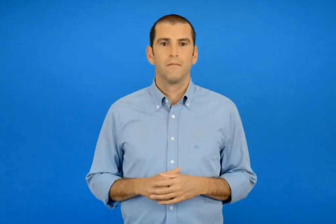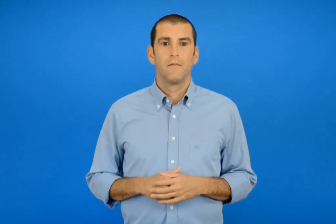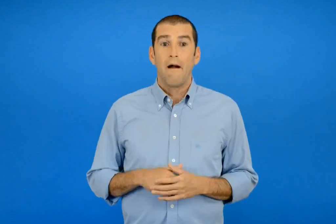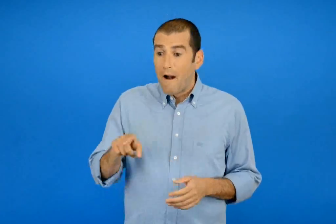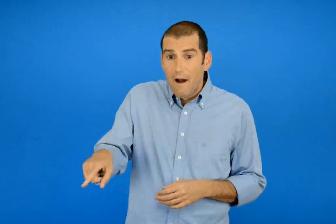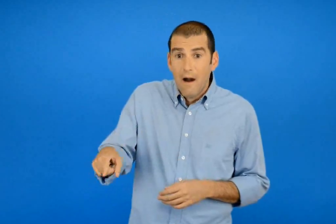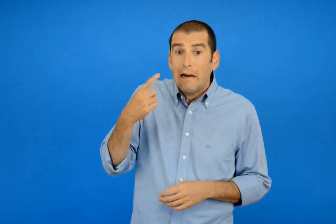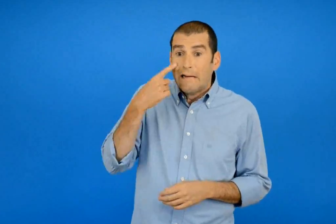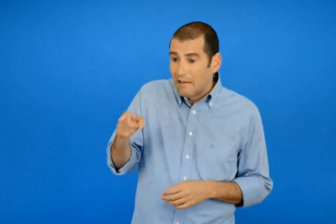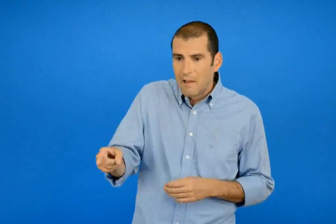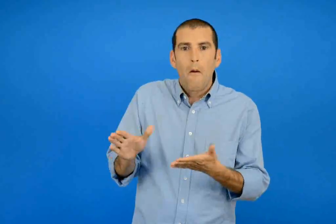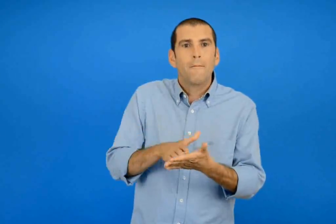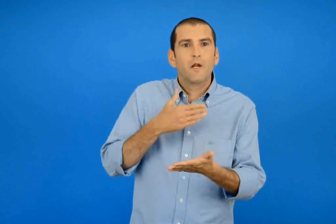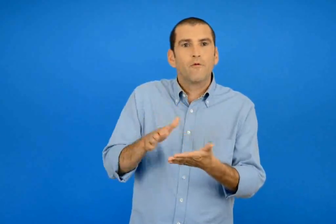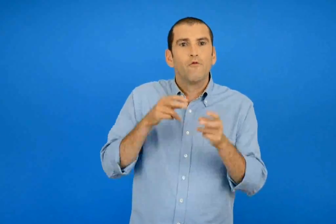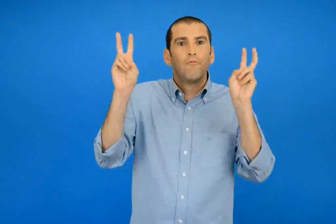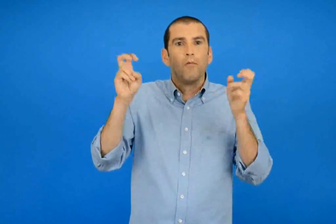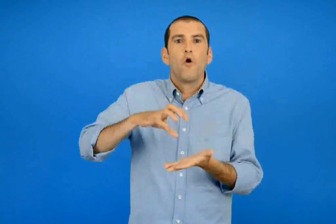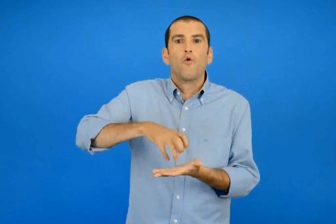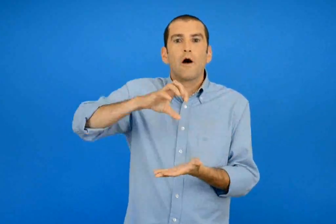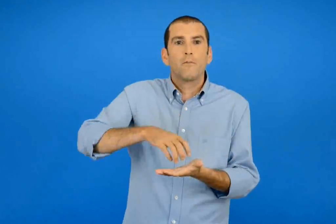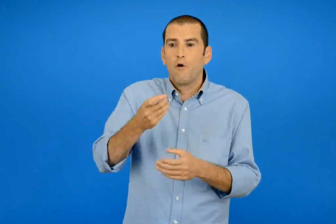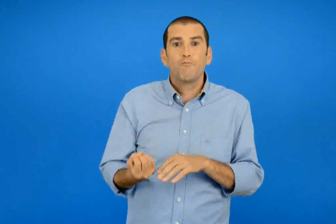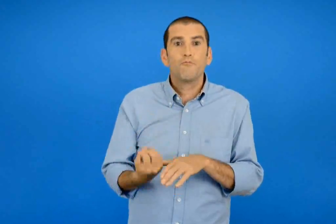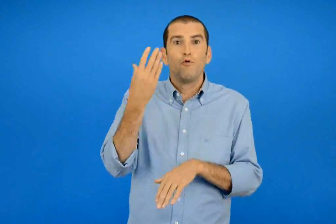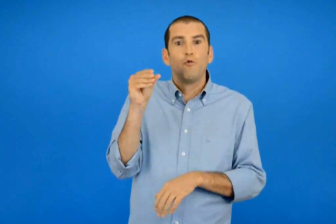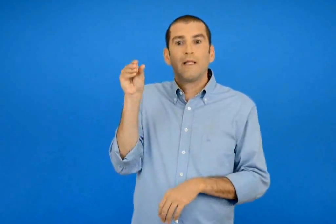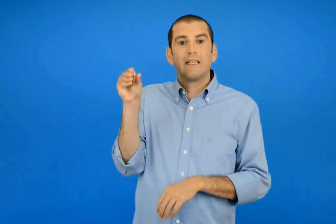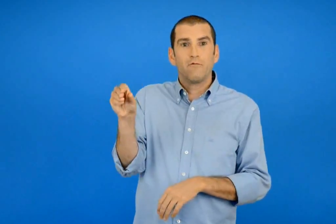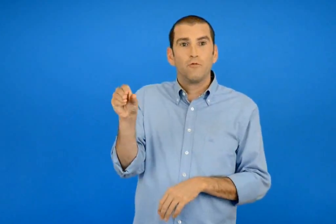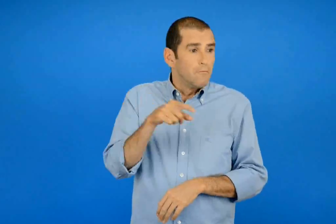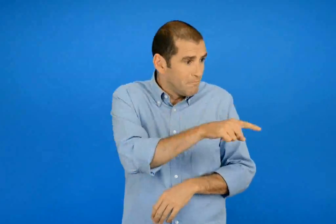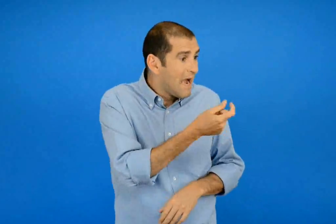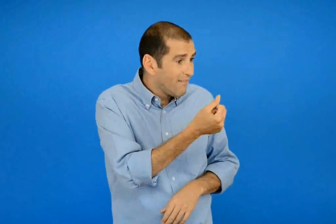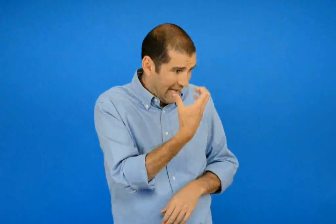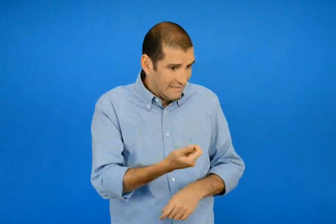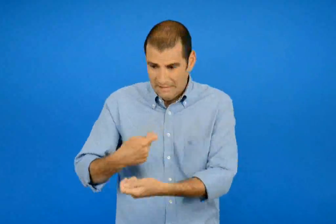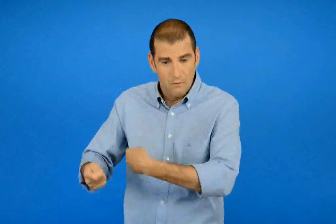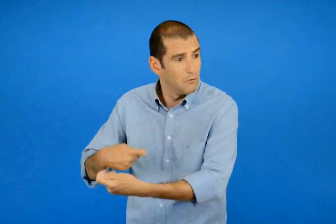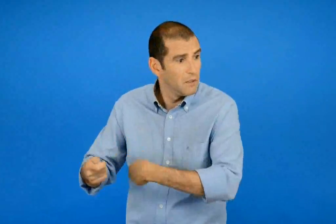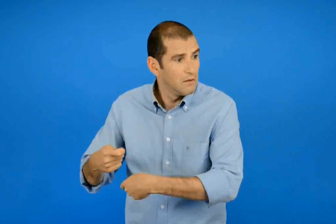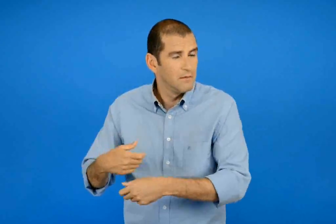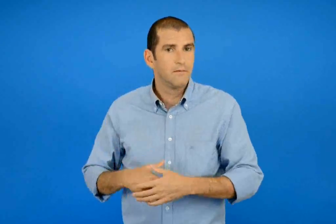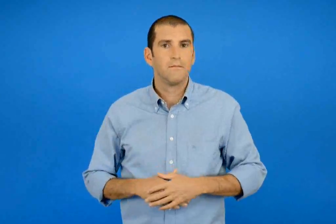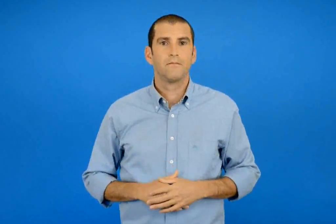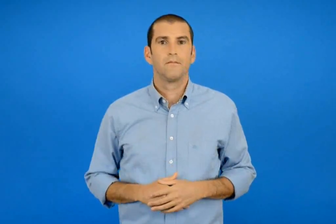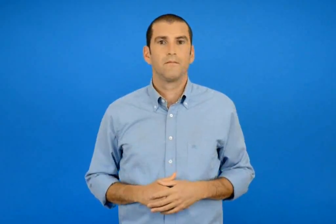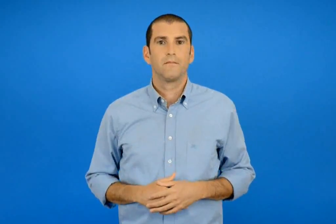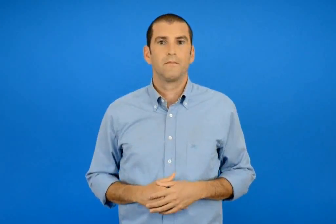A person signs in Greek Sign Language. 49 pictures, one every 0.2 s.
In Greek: α κοιτά το καινούριο τεύχος του περιοδικού χωχαρουπα έχεις λεφτά να το αγοράσουμε ;
